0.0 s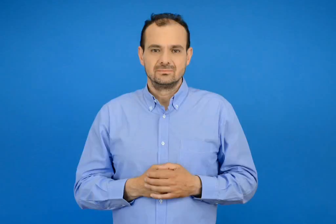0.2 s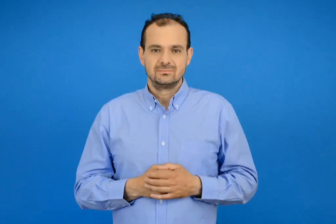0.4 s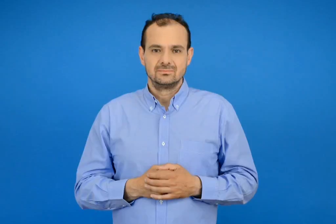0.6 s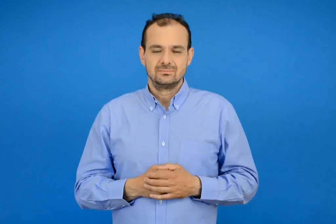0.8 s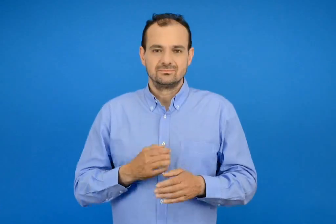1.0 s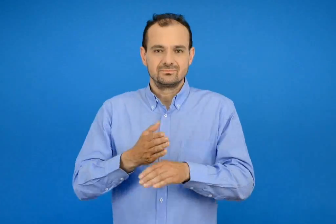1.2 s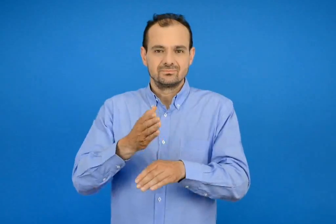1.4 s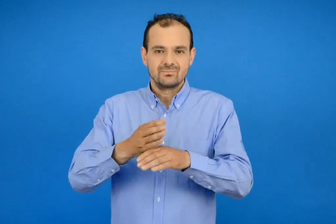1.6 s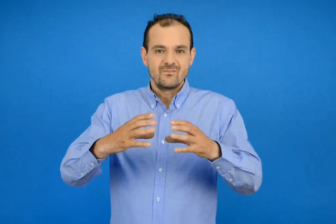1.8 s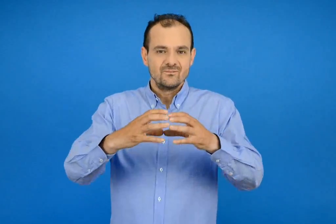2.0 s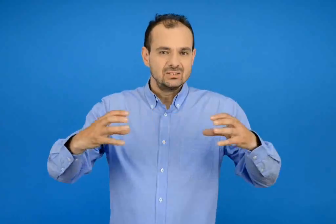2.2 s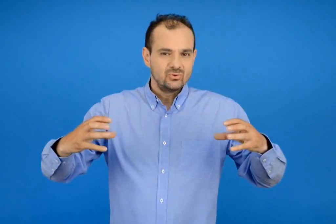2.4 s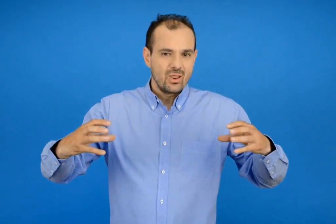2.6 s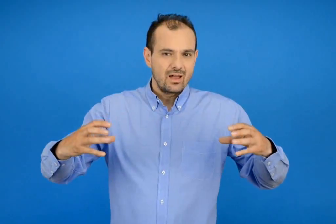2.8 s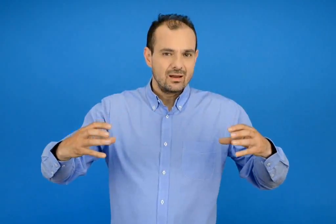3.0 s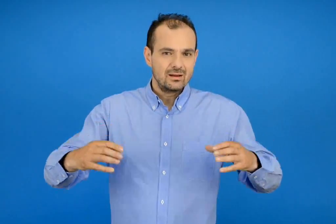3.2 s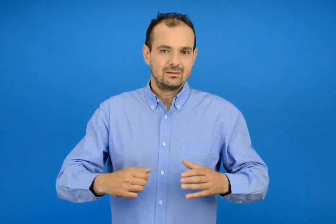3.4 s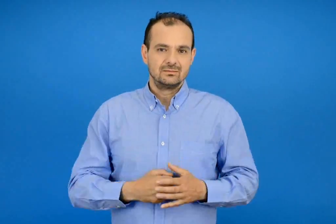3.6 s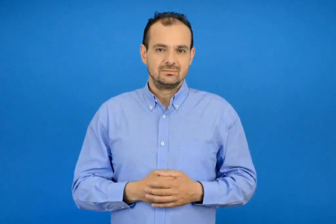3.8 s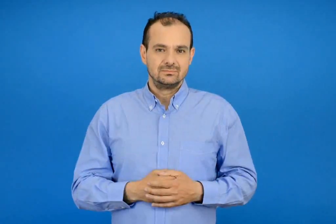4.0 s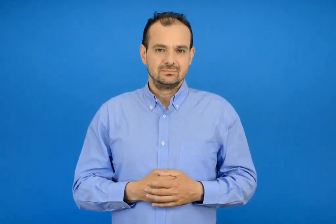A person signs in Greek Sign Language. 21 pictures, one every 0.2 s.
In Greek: φραντζόλα
